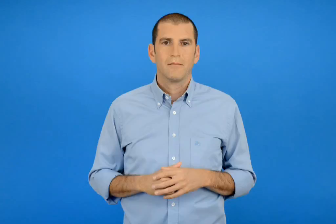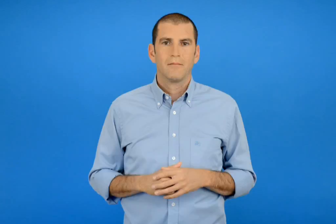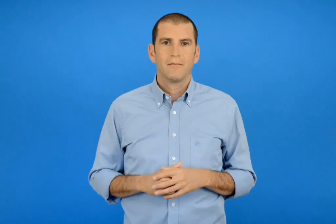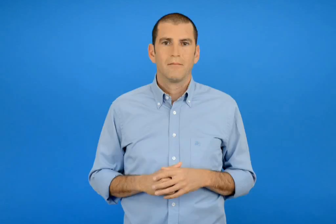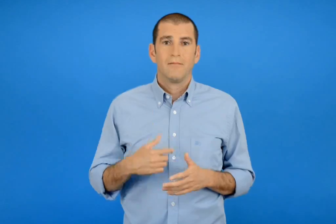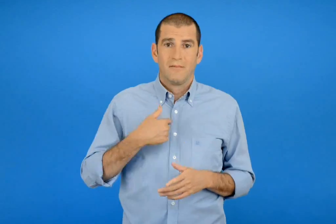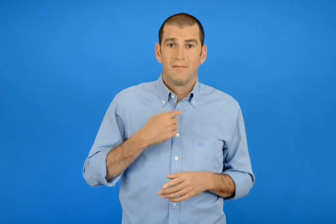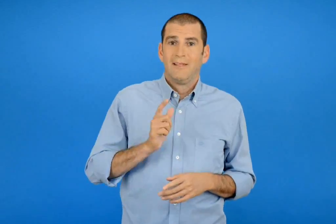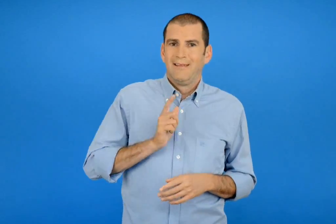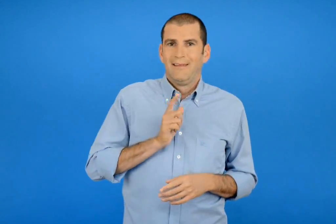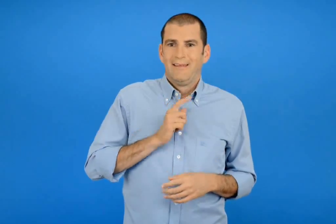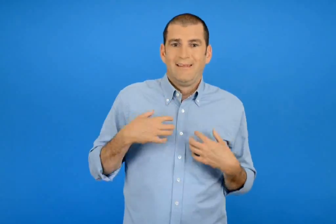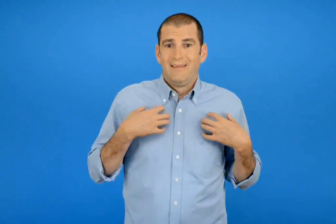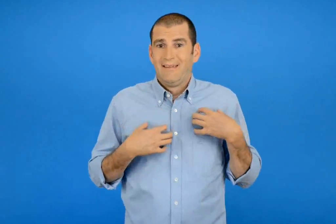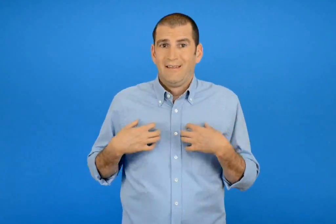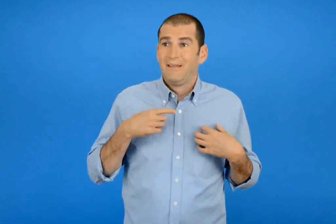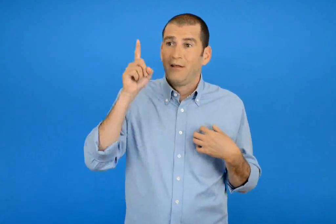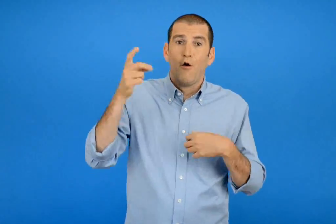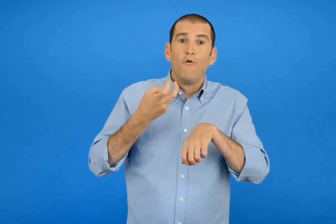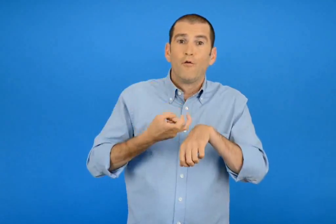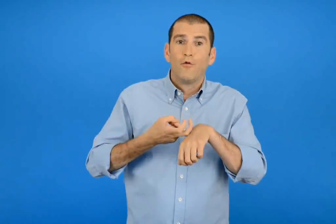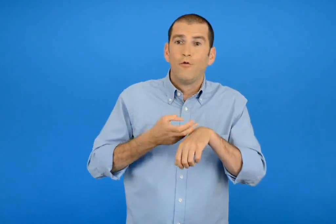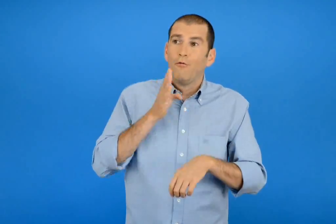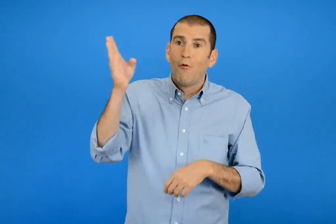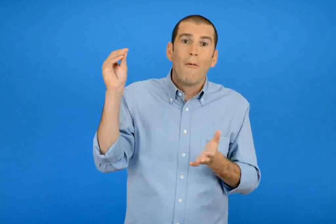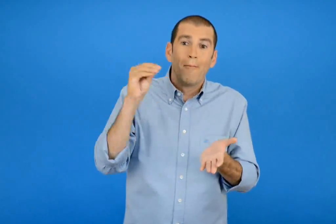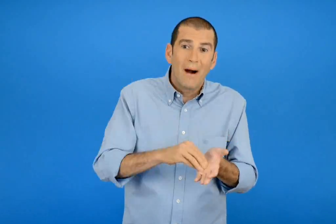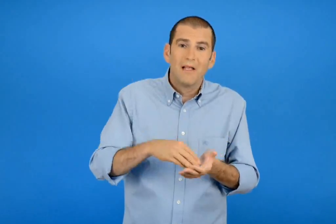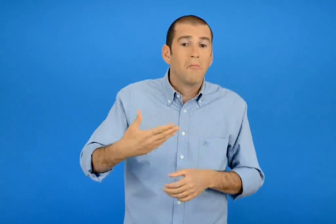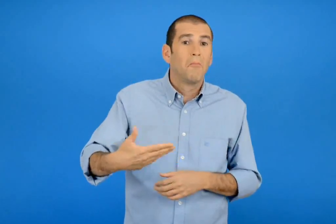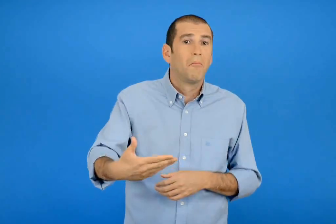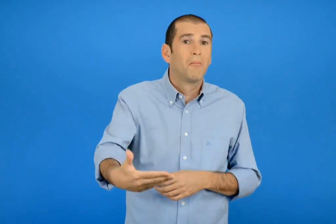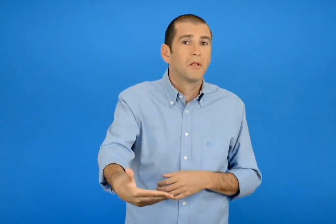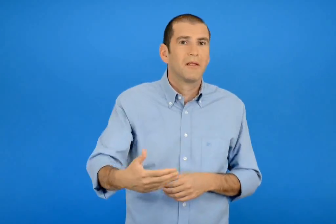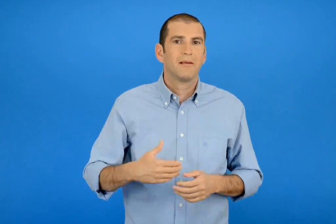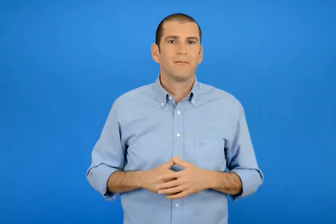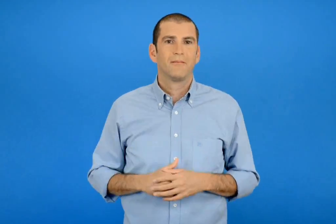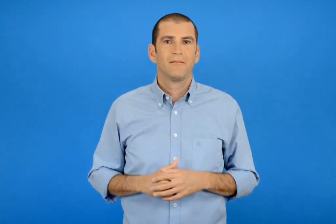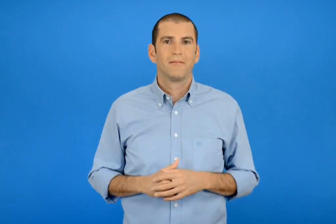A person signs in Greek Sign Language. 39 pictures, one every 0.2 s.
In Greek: περιμένω με αγωνιά ποτέ θα ξανάπαμε στο βουνό
